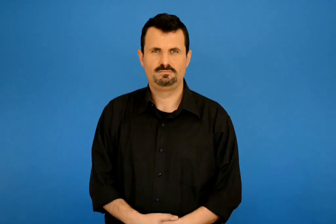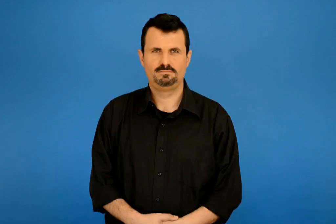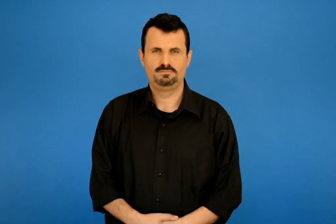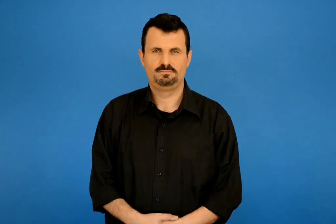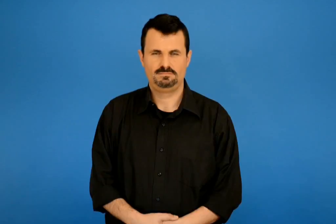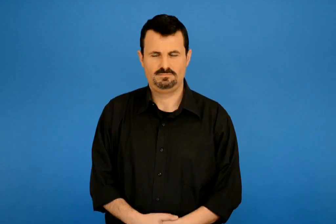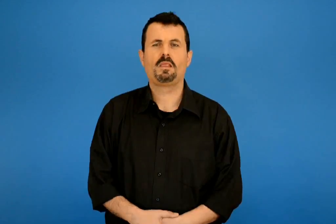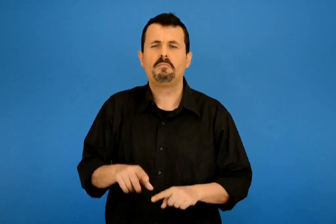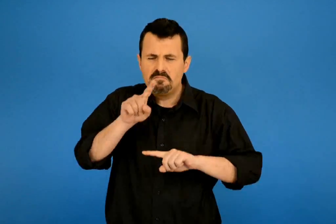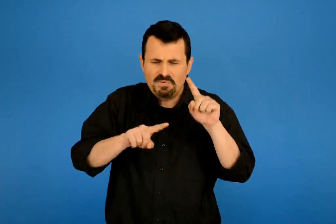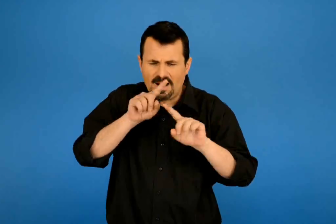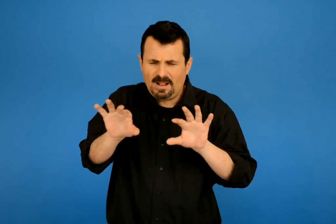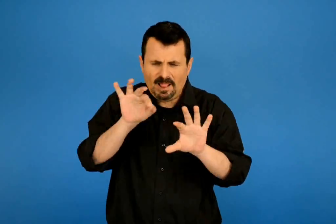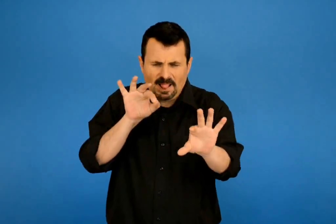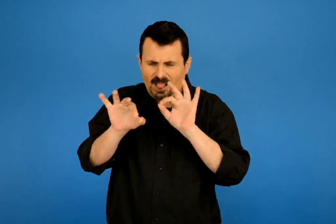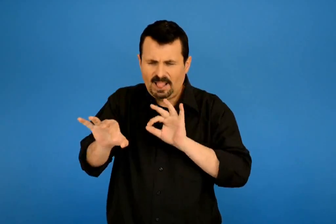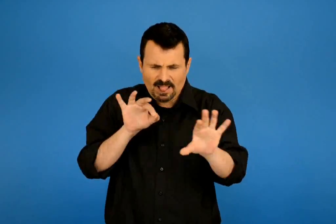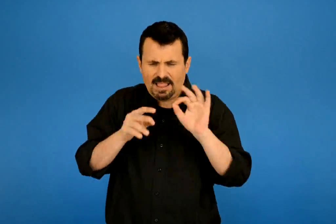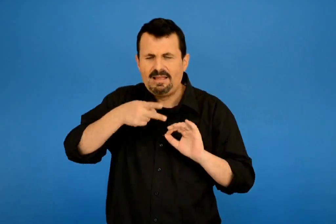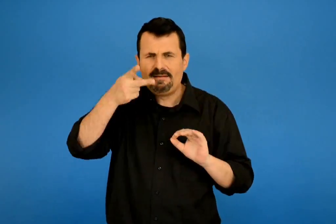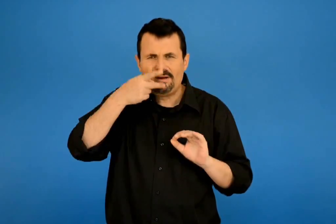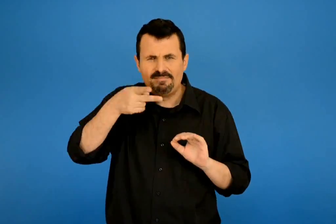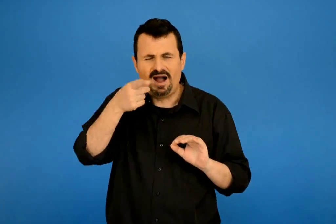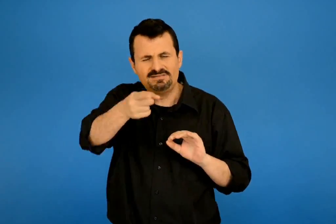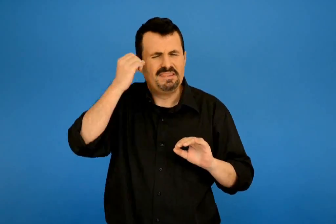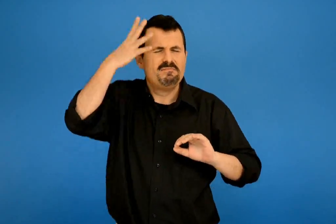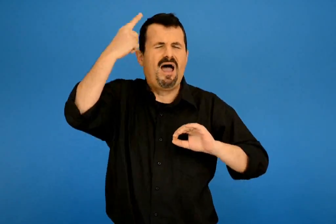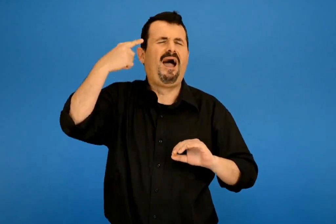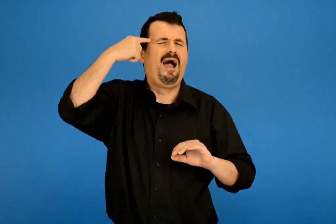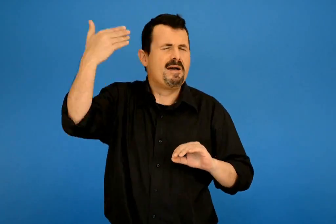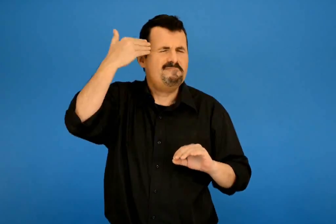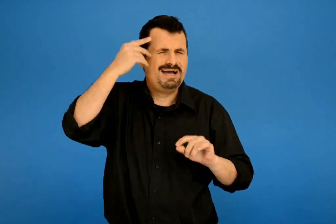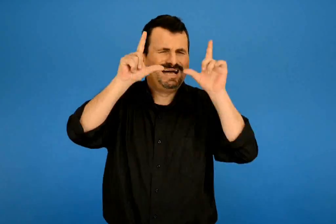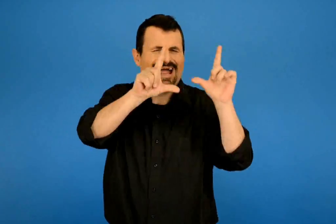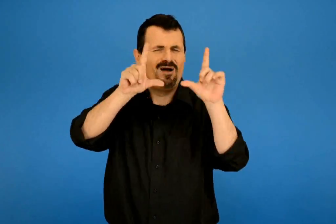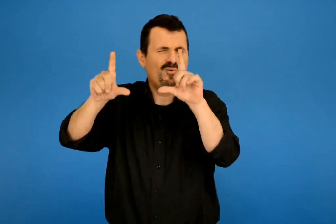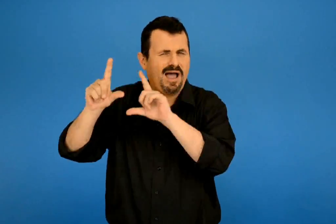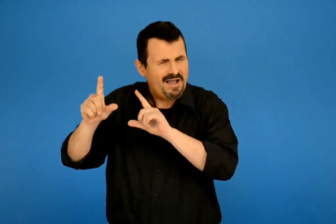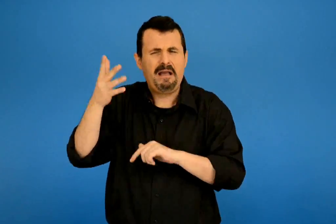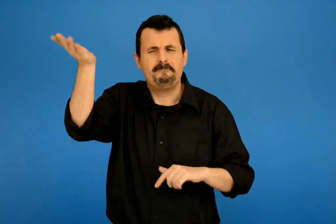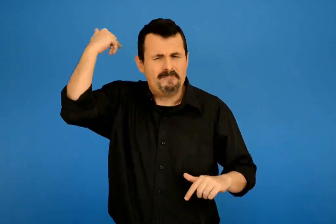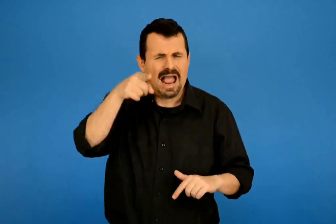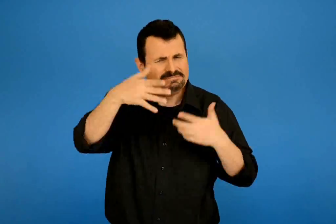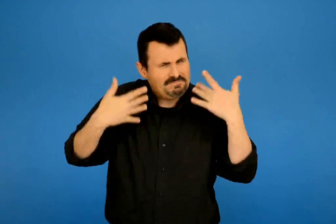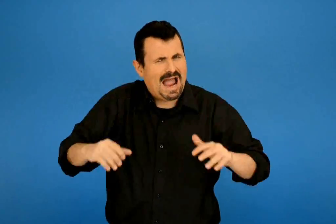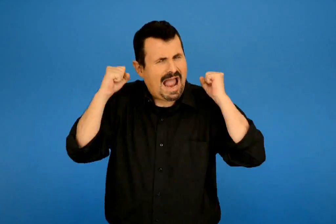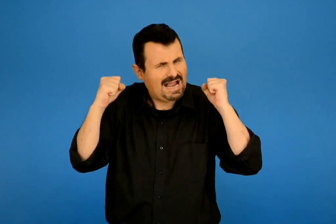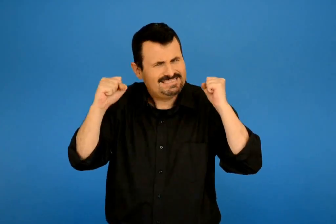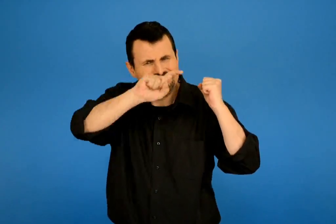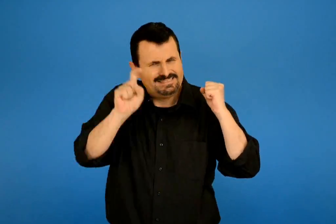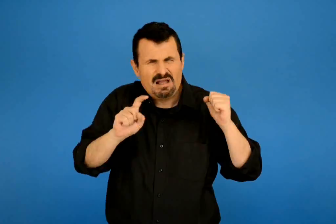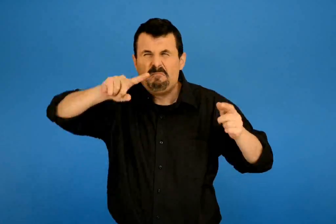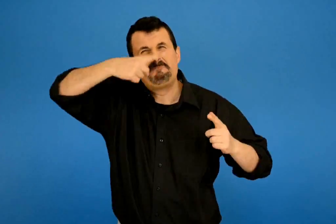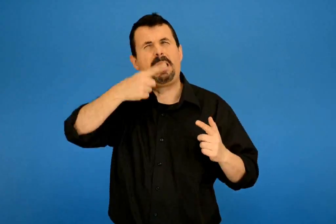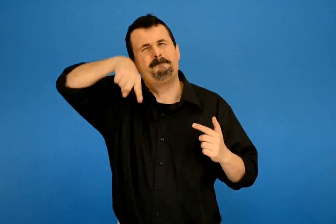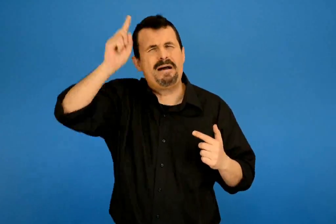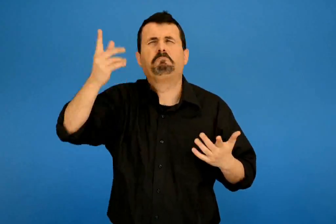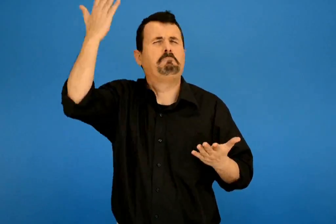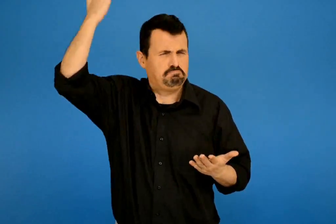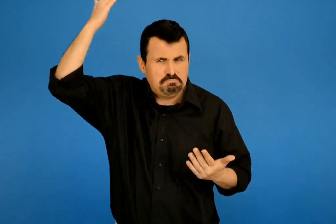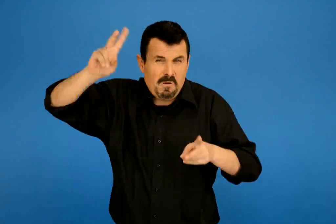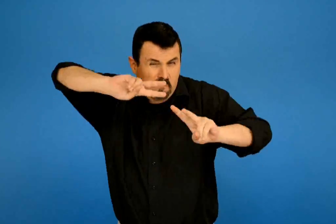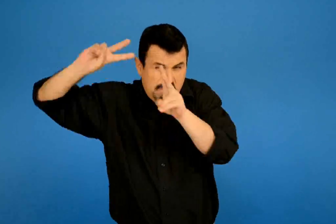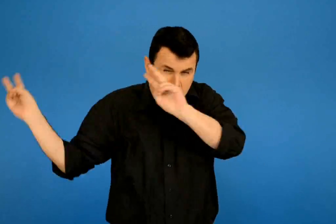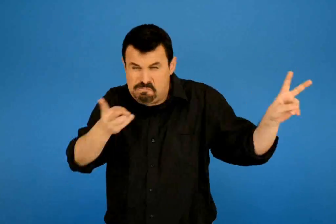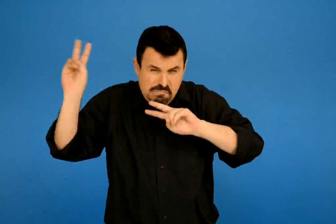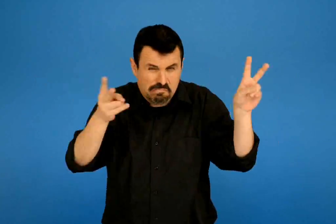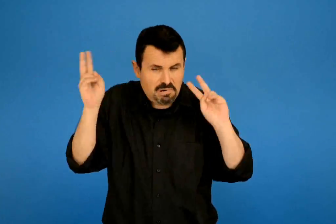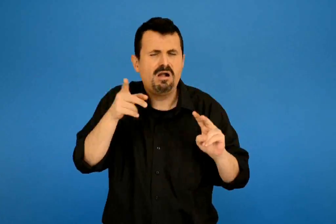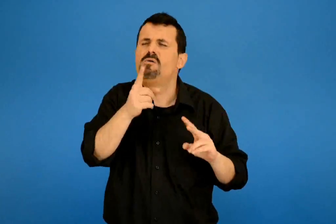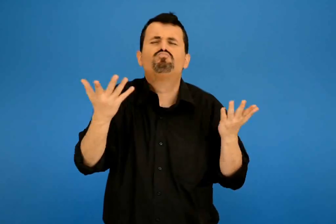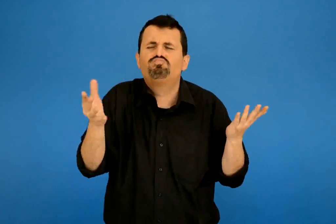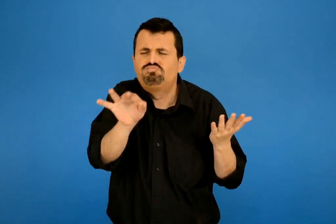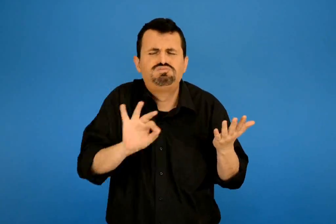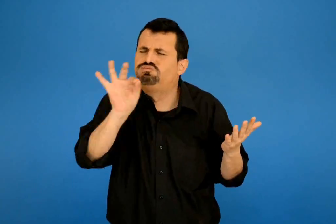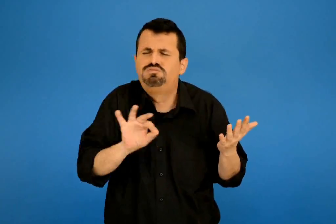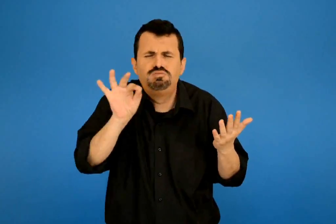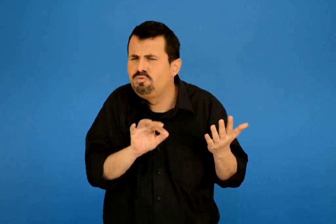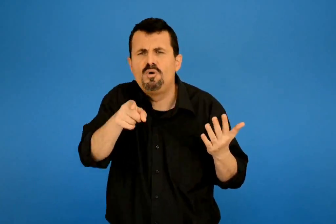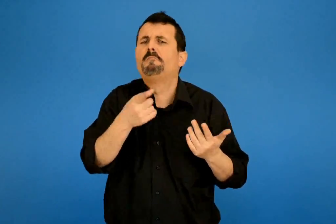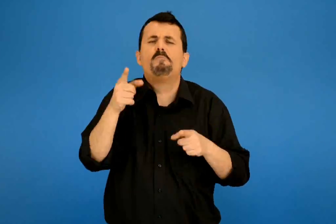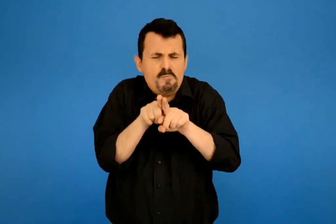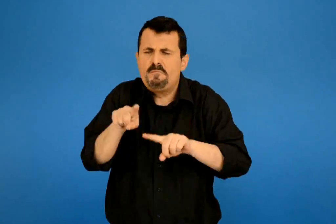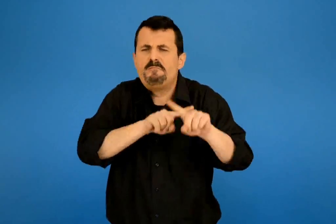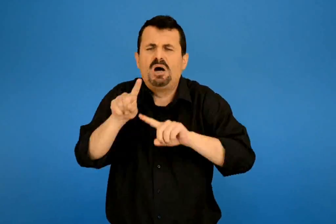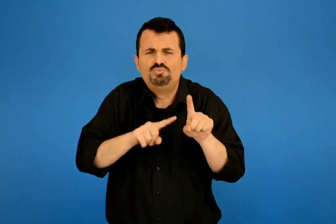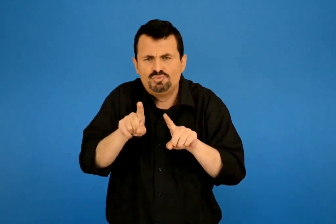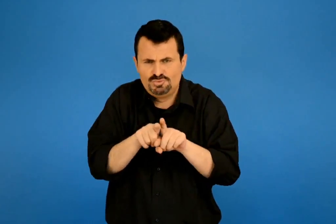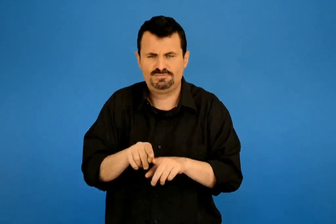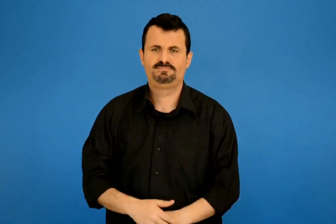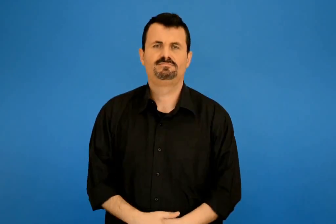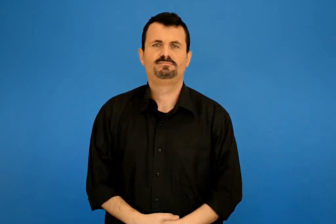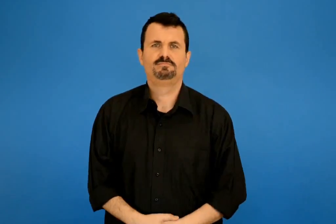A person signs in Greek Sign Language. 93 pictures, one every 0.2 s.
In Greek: ποια σημεία του ποιήματος σου θυμίζουν εικόνες που κι εσύ έζησες κάποια μέρα που φυσούσε ; που ήσουν και με ποιόν ;
